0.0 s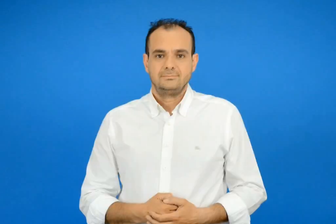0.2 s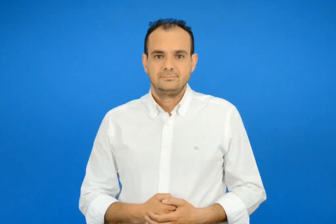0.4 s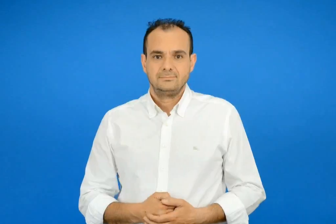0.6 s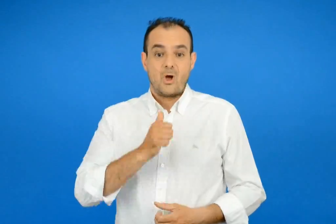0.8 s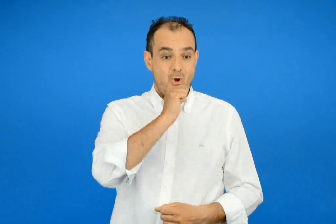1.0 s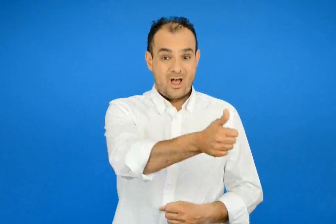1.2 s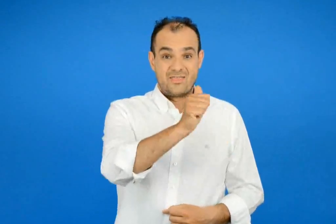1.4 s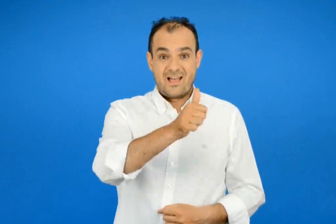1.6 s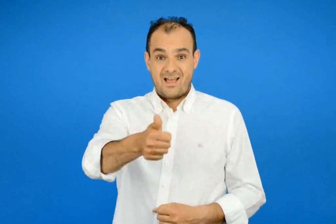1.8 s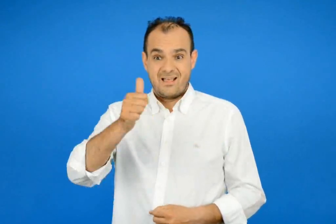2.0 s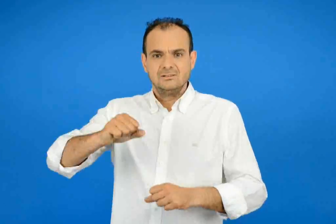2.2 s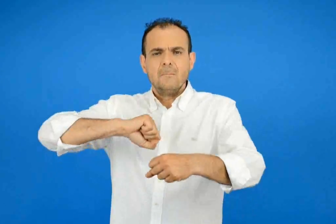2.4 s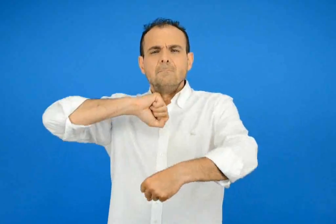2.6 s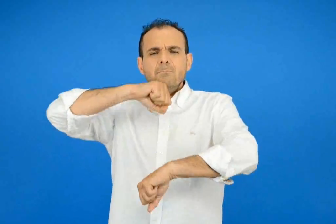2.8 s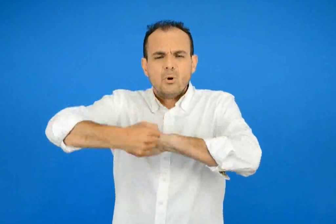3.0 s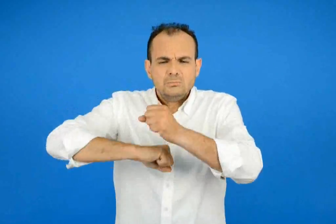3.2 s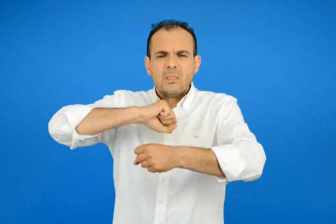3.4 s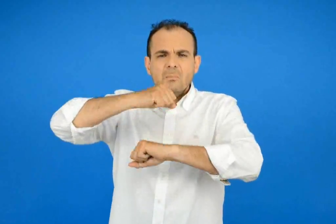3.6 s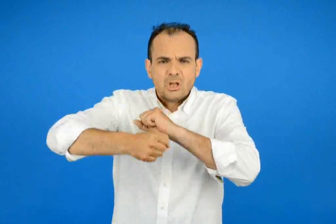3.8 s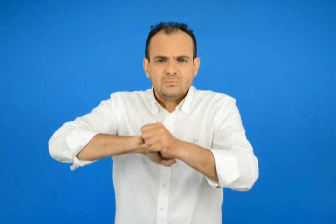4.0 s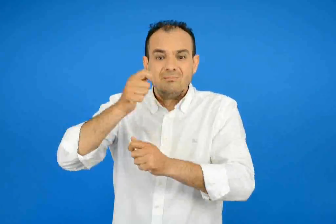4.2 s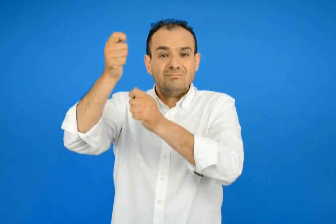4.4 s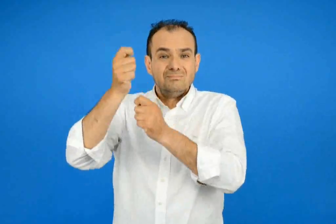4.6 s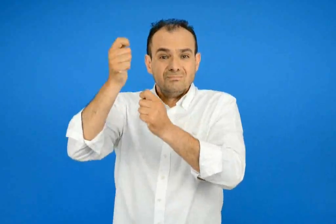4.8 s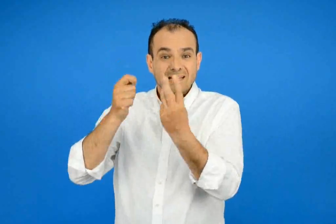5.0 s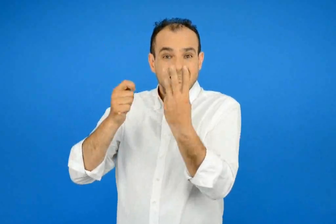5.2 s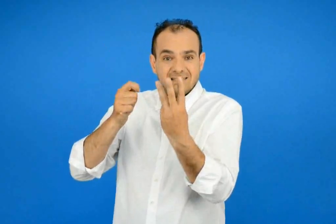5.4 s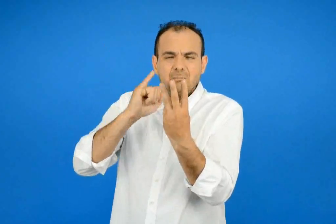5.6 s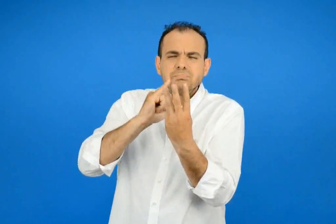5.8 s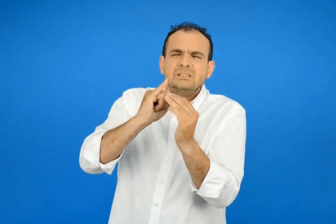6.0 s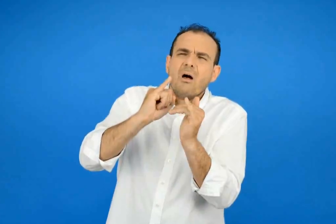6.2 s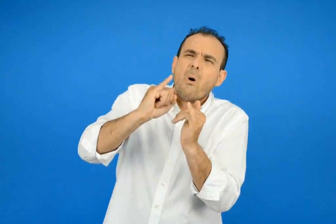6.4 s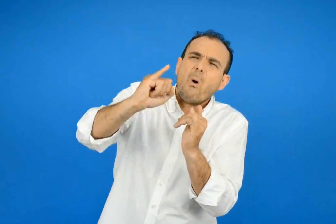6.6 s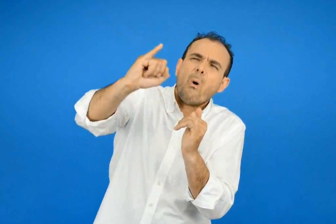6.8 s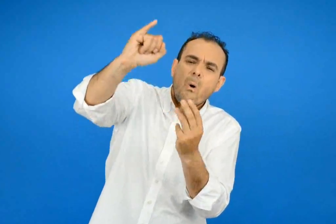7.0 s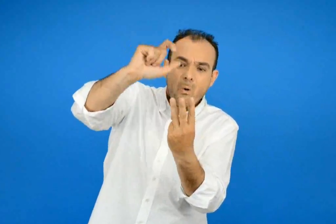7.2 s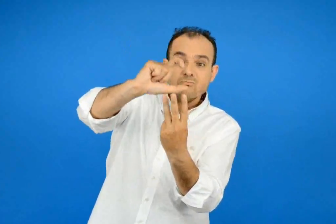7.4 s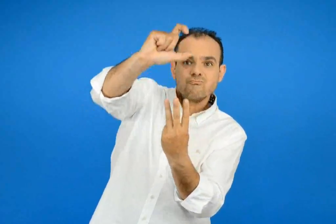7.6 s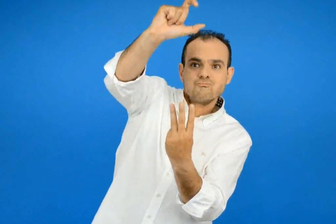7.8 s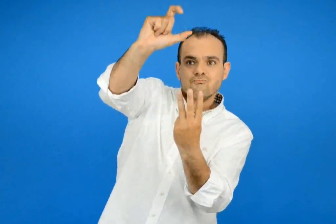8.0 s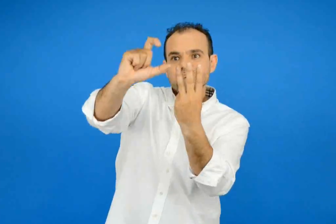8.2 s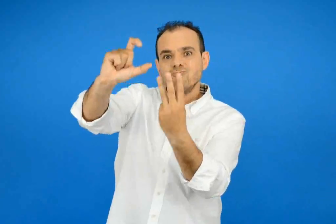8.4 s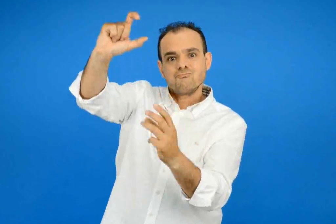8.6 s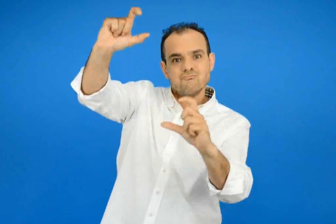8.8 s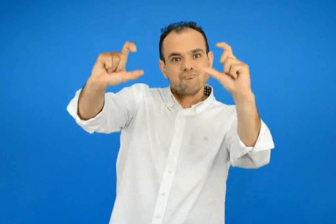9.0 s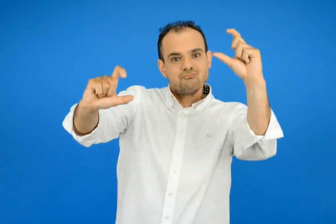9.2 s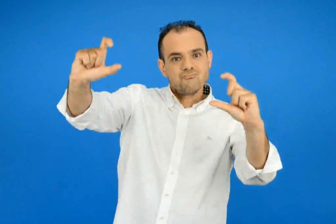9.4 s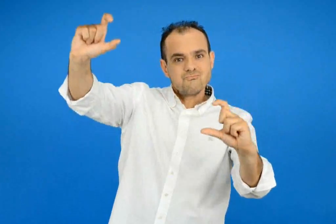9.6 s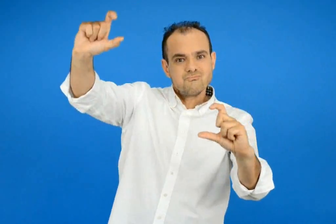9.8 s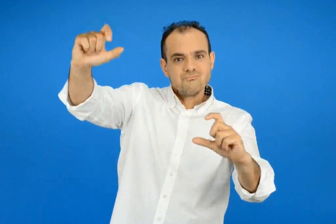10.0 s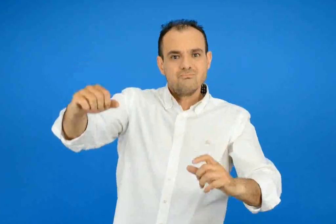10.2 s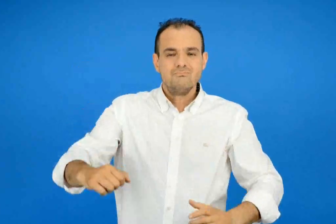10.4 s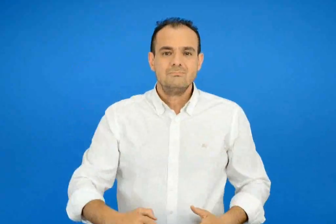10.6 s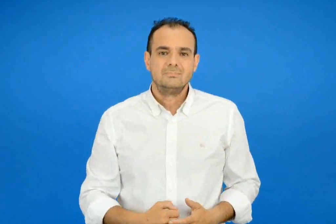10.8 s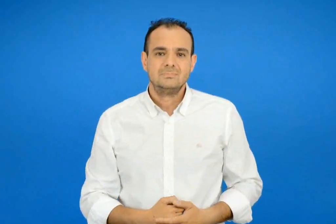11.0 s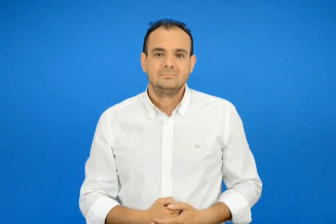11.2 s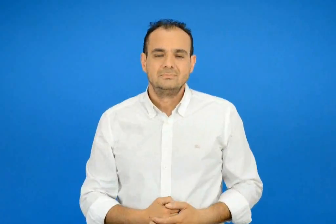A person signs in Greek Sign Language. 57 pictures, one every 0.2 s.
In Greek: καθένας προσπαθεί να στείλει τον δικό του πιο ψηλά από τους άλλους
